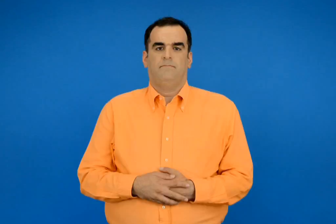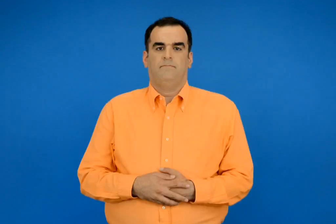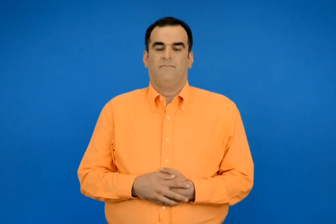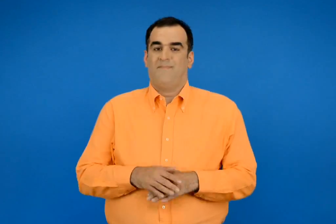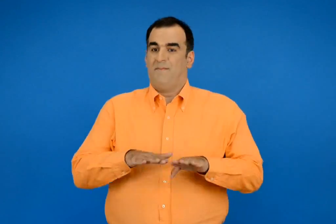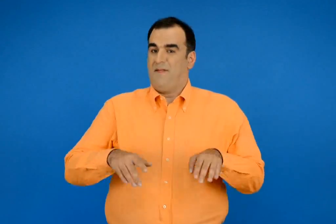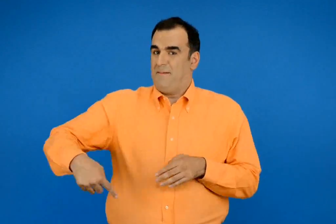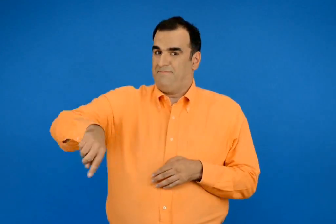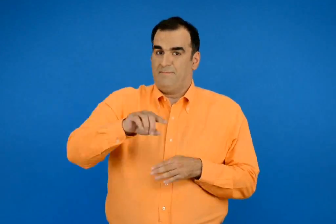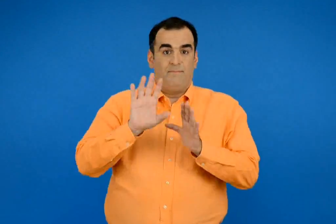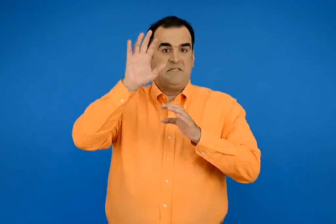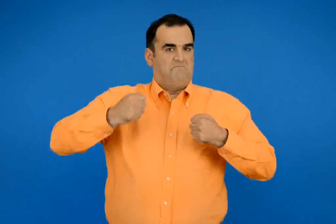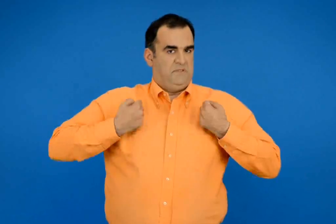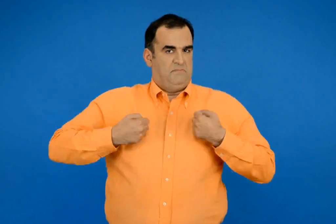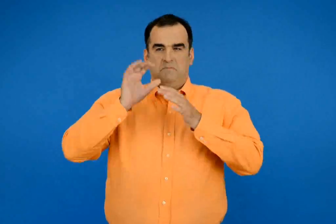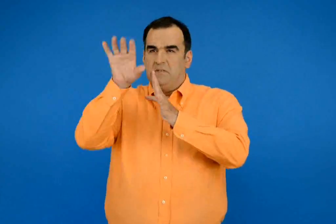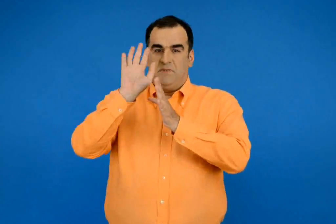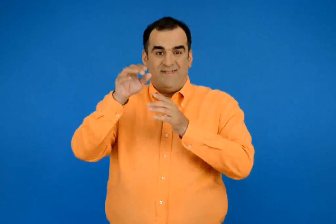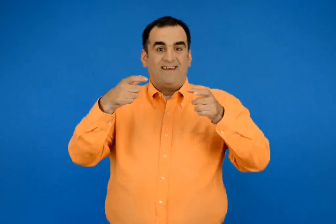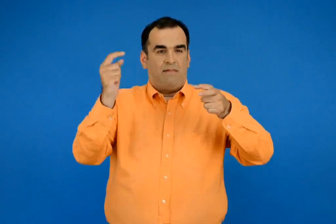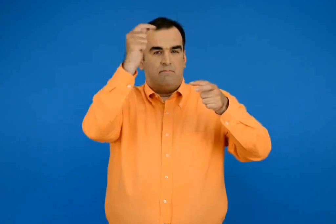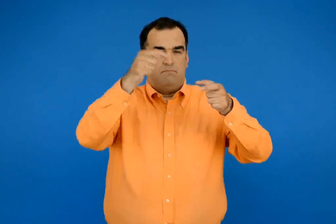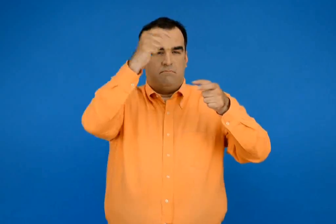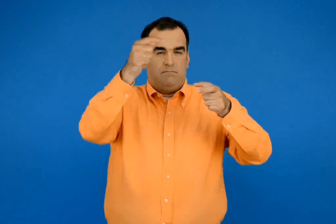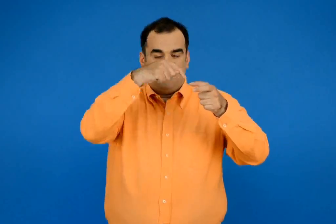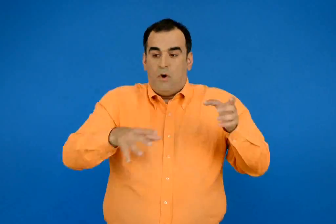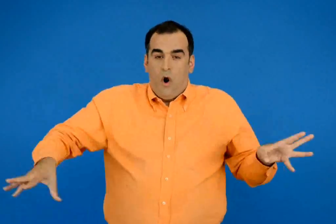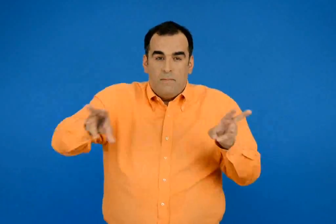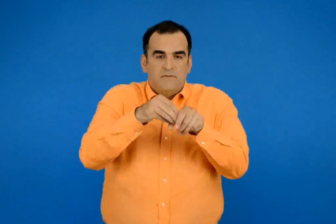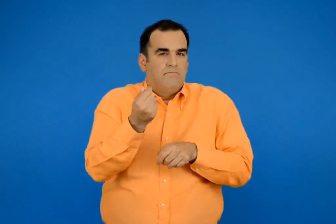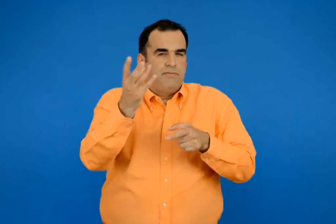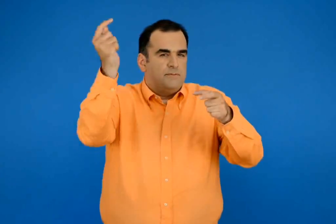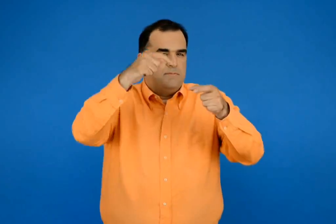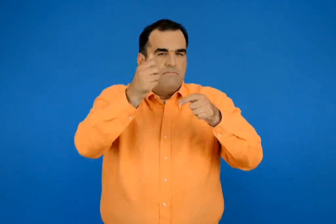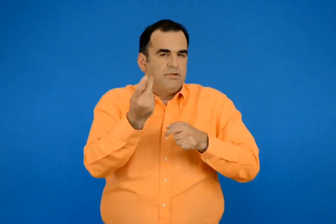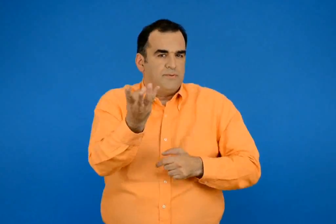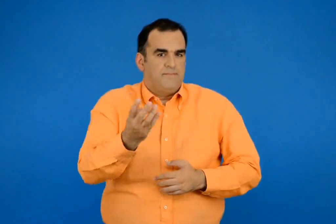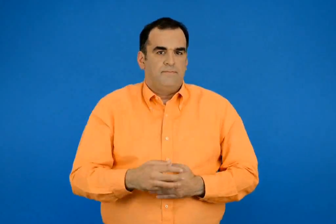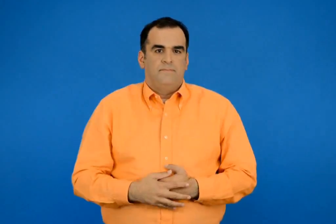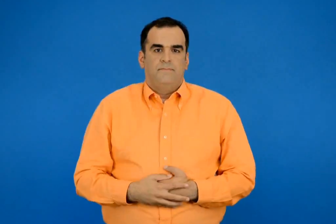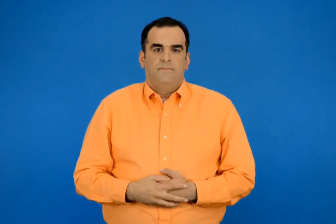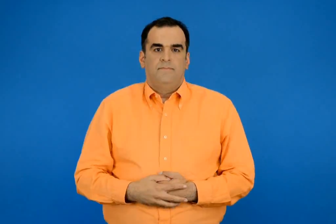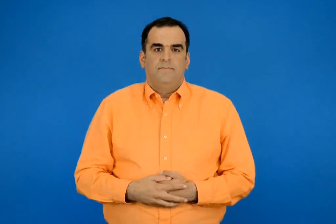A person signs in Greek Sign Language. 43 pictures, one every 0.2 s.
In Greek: τα παιδιά έπαιξαν μπάσκετ ποσά καλαθιά έβαλαν όλα τα παιδιά συνολικά ;
